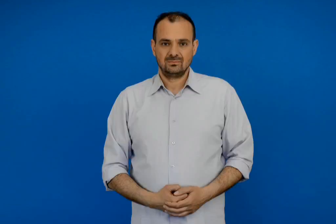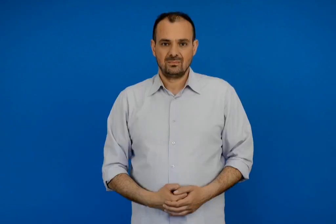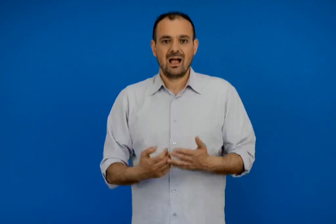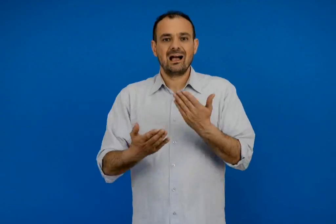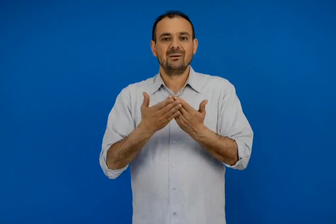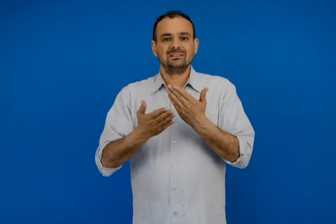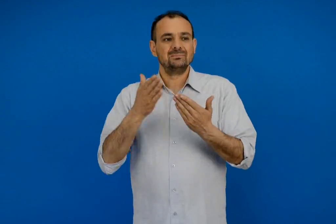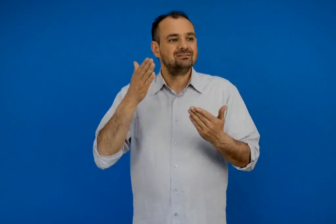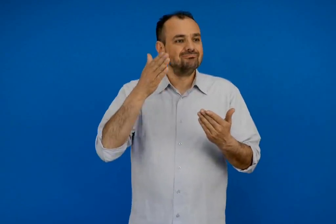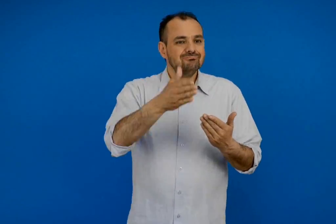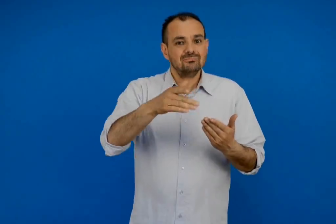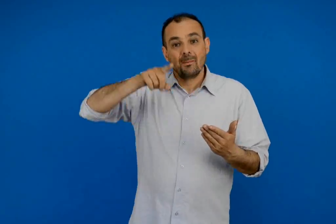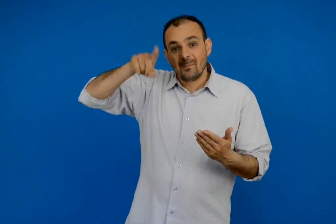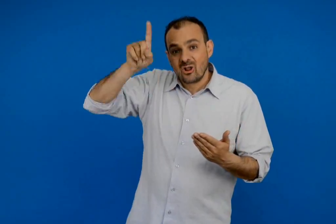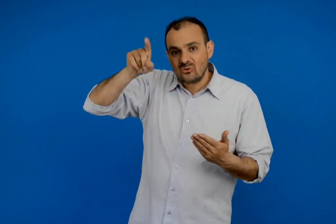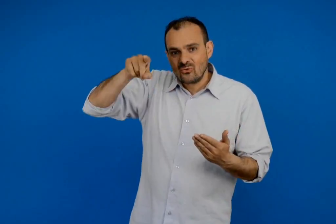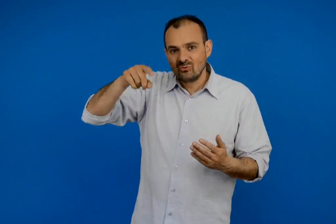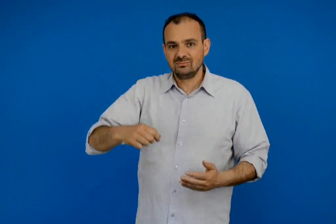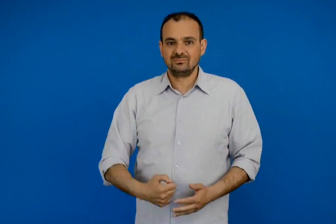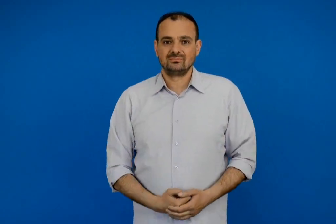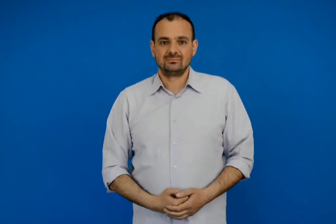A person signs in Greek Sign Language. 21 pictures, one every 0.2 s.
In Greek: ημερολόγιο μιας επίσκεψης
